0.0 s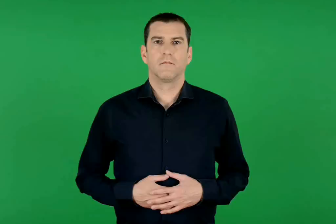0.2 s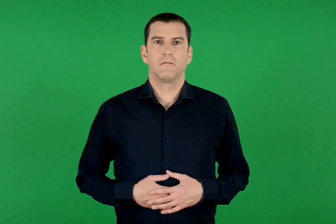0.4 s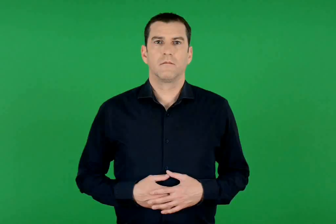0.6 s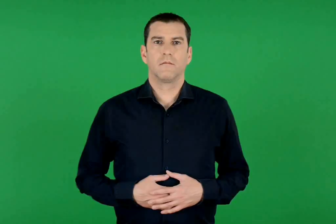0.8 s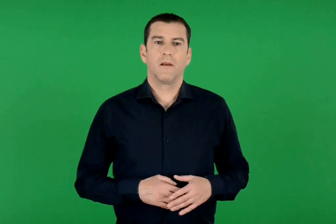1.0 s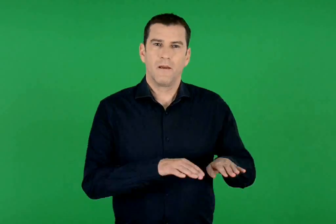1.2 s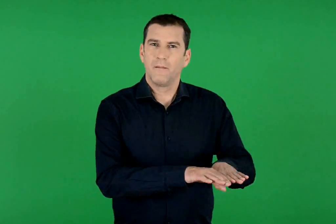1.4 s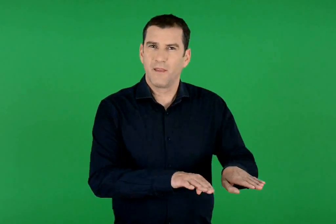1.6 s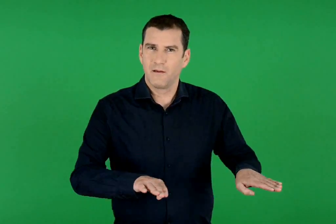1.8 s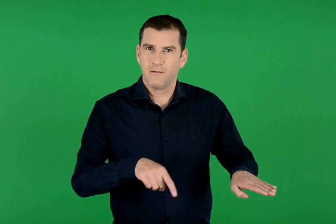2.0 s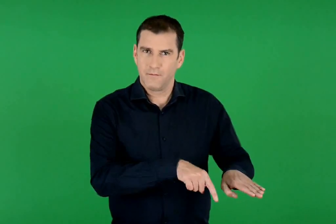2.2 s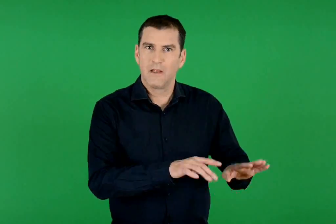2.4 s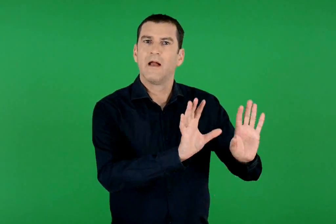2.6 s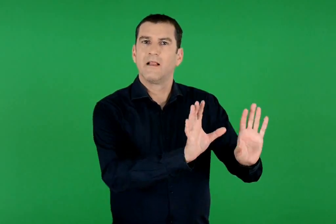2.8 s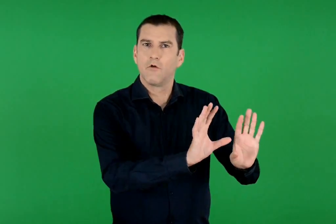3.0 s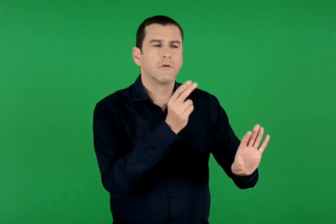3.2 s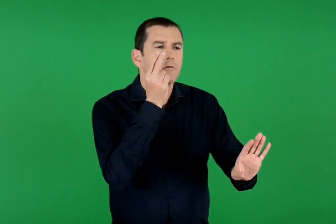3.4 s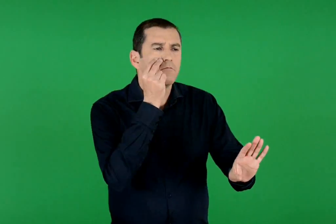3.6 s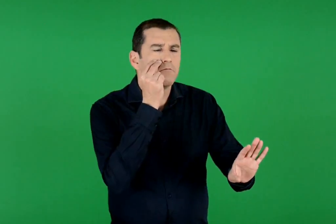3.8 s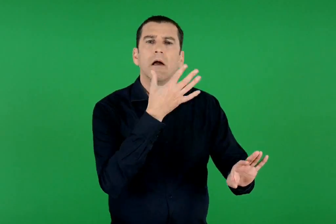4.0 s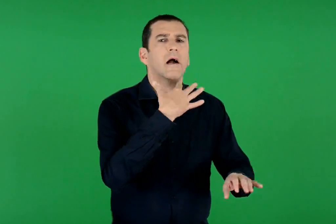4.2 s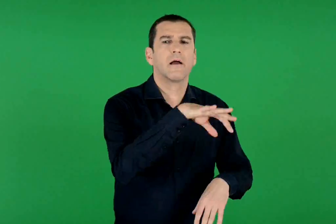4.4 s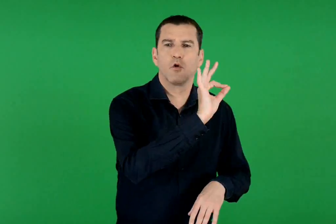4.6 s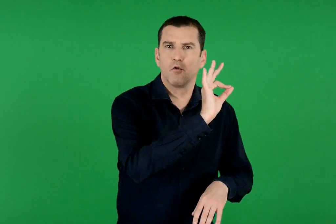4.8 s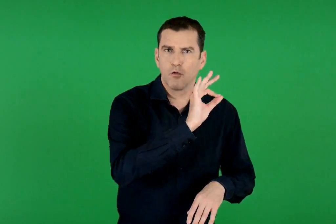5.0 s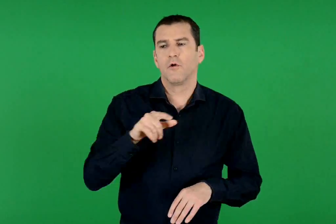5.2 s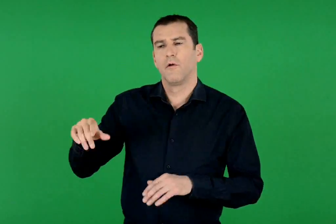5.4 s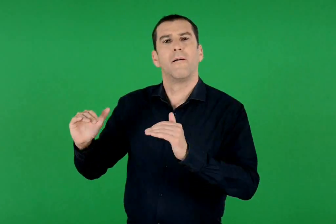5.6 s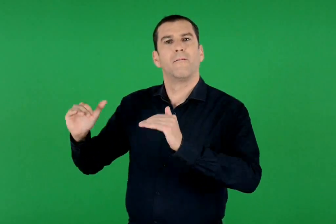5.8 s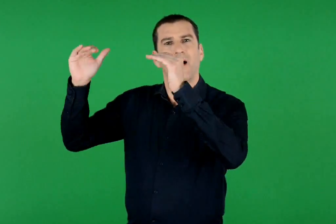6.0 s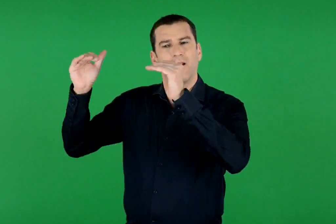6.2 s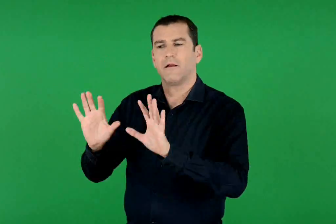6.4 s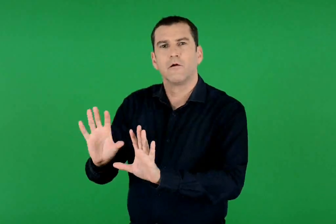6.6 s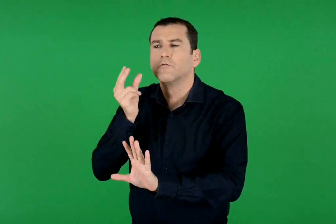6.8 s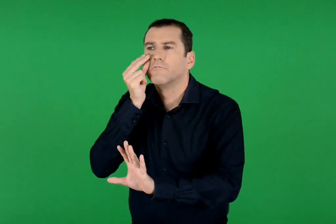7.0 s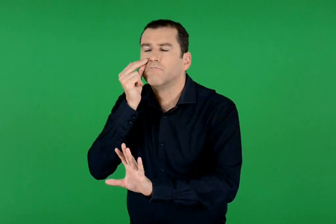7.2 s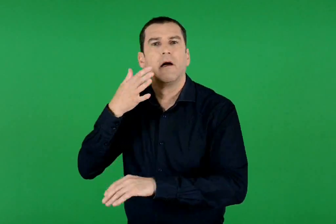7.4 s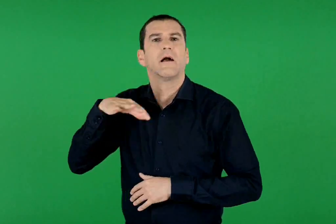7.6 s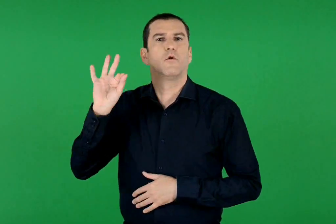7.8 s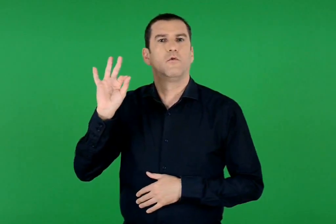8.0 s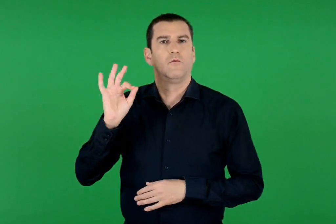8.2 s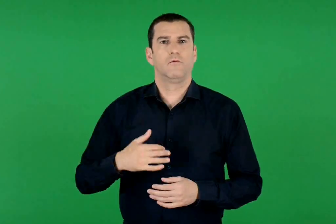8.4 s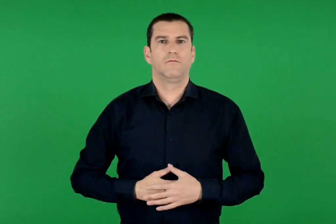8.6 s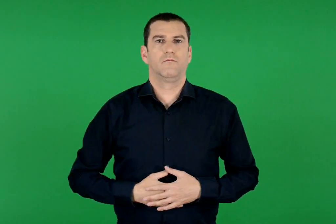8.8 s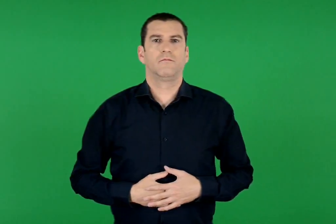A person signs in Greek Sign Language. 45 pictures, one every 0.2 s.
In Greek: για ποιους λόγους παρακολουθούν τηλεόραση οι μικροί και για ποιους οι μεγάλοι ;
